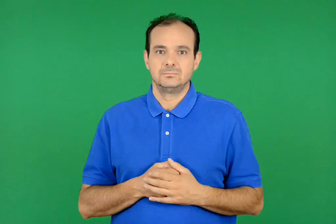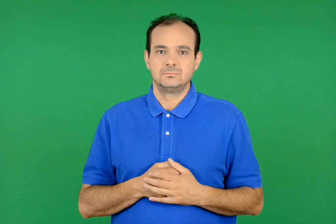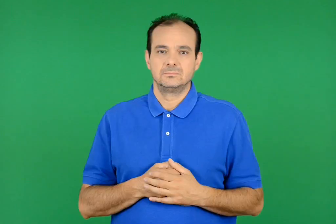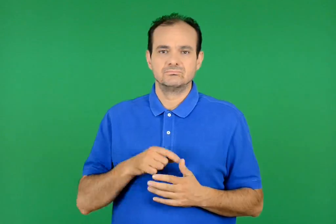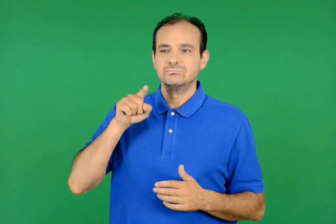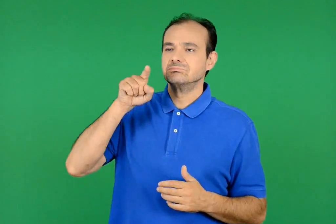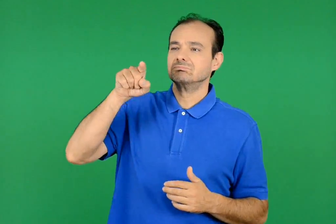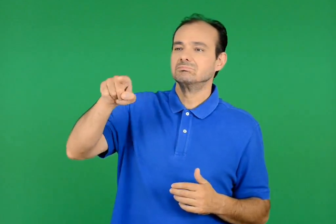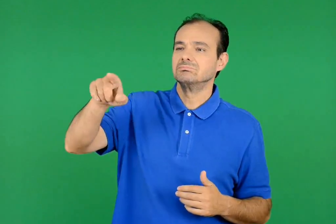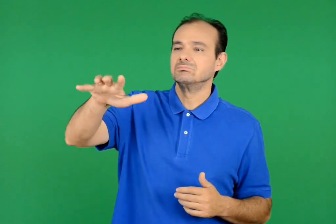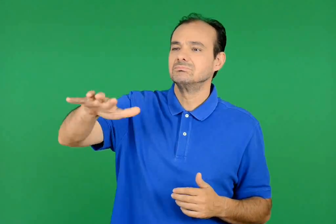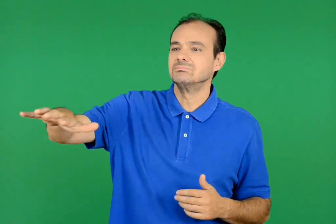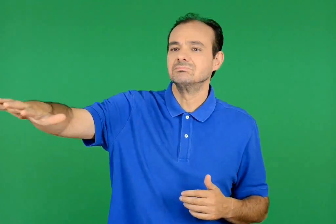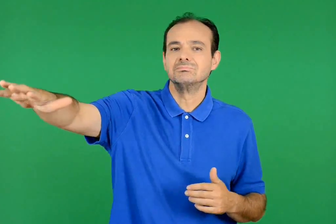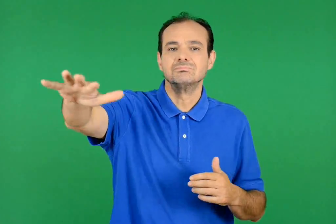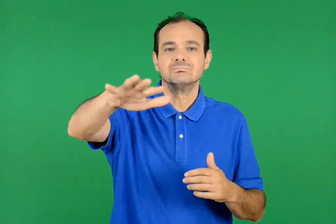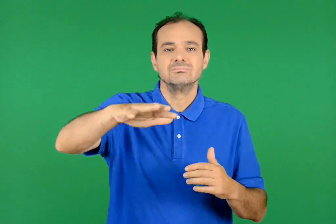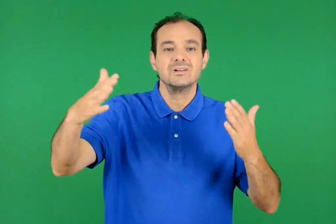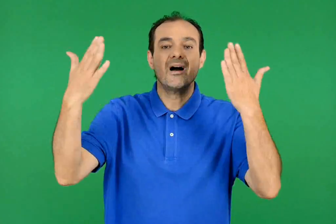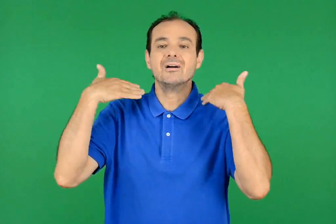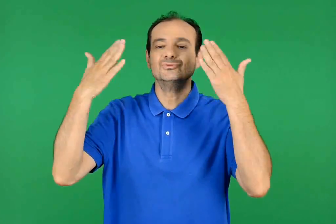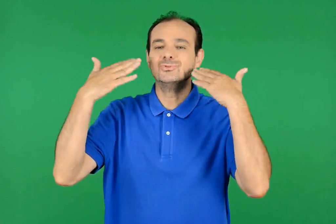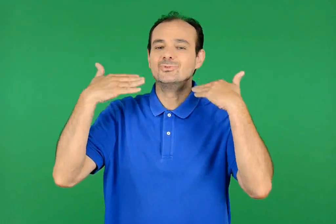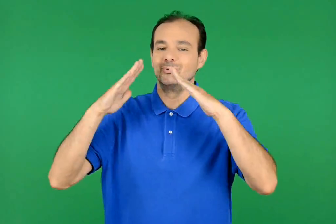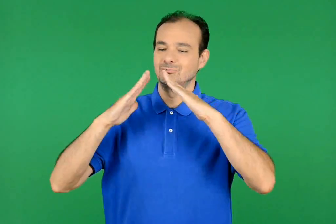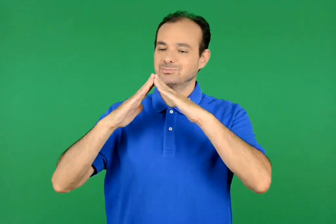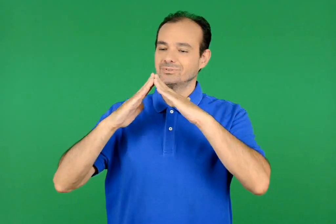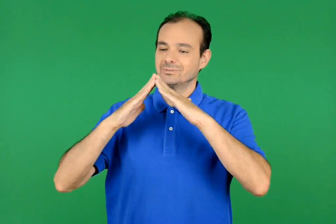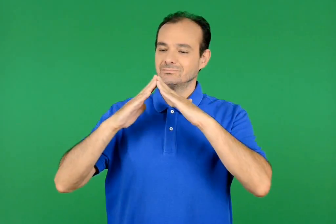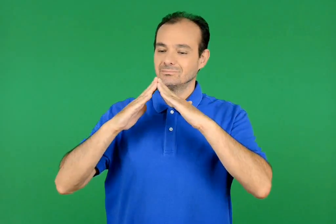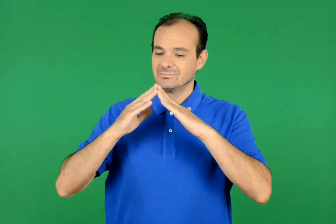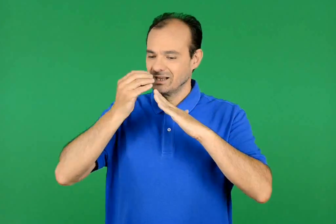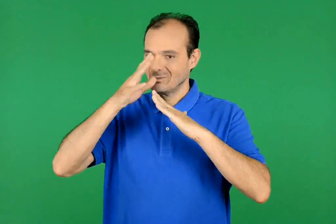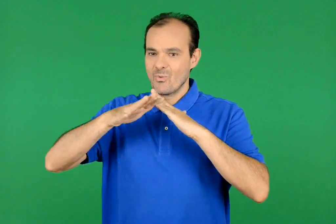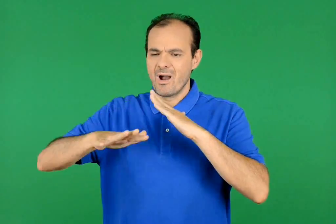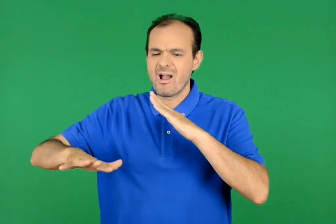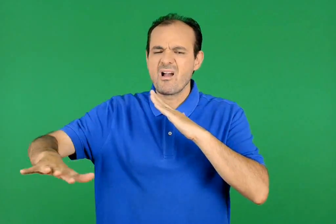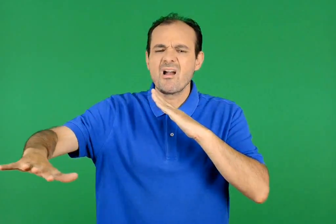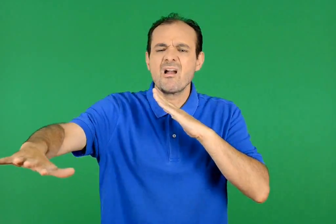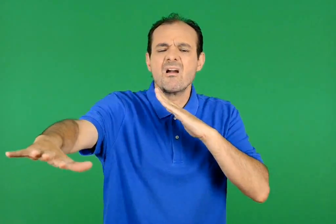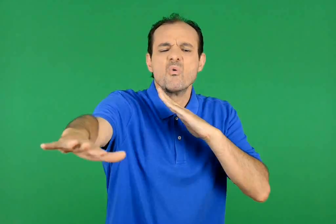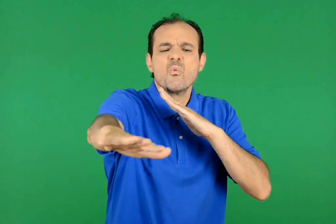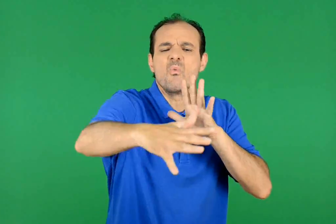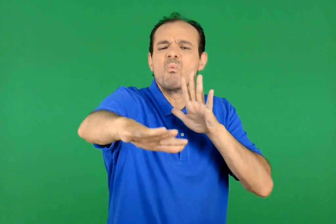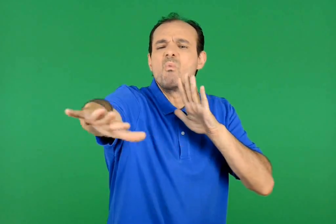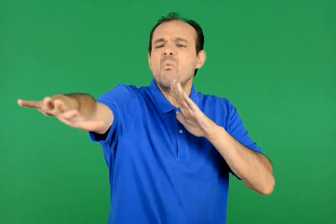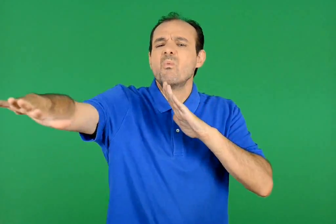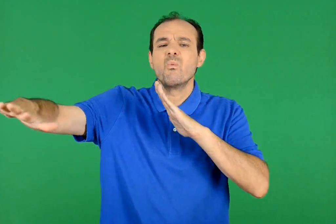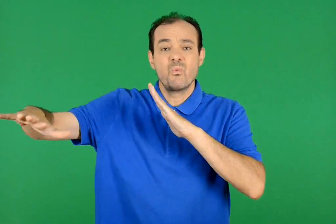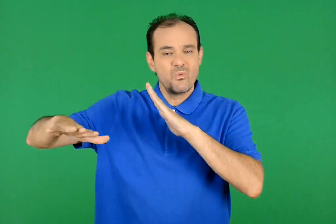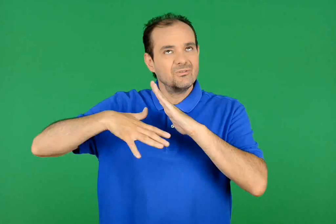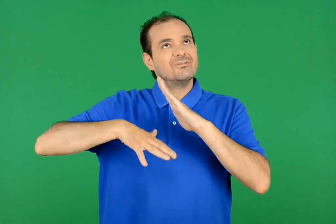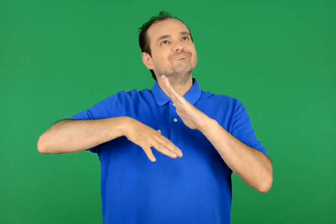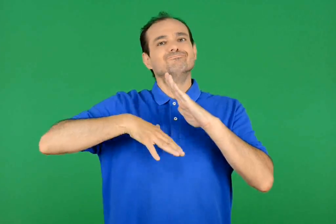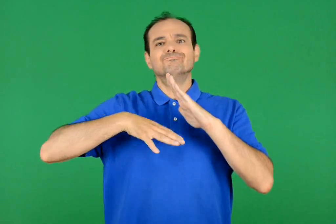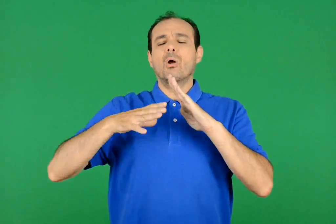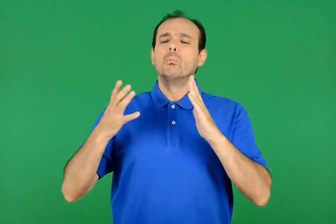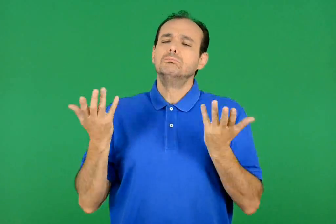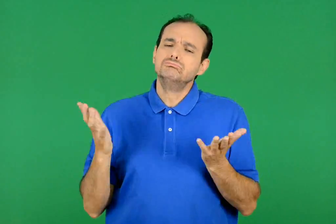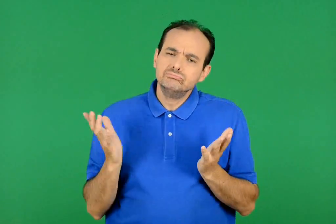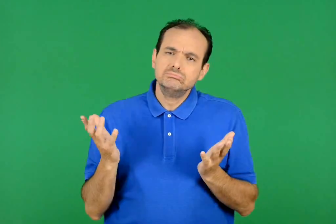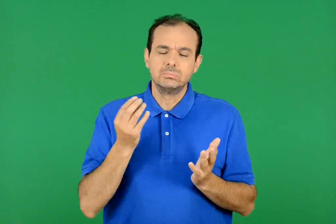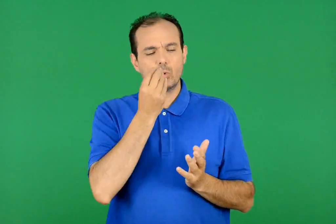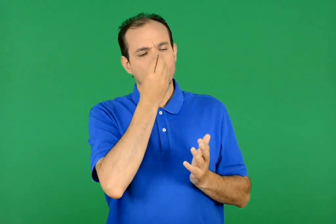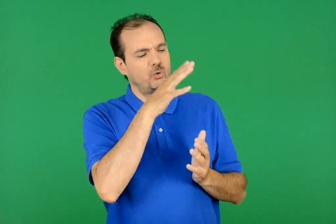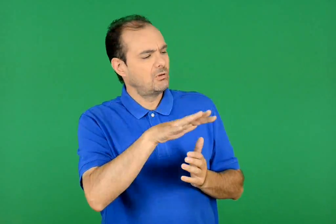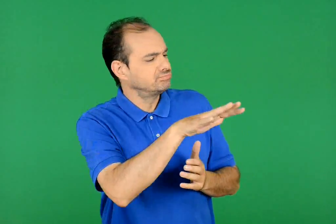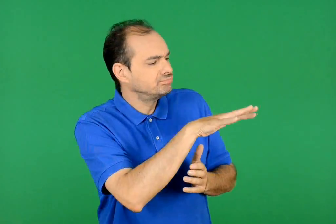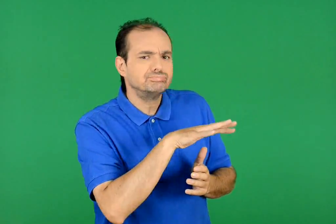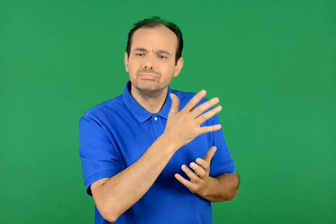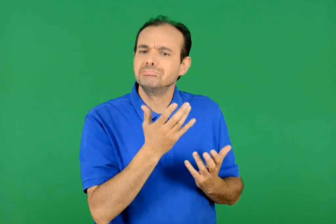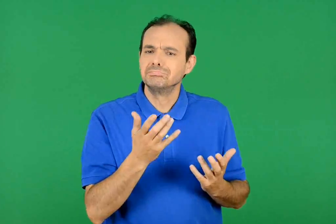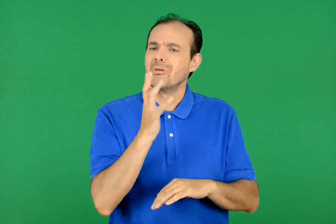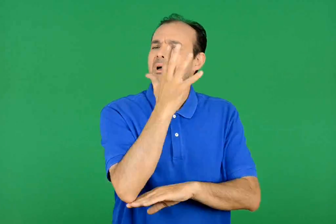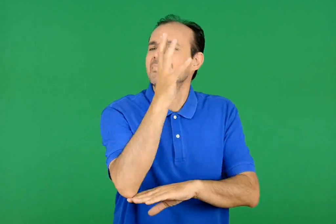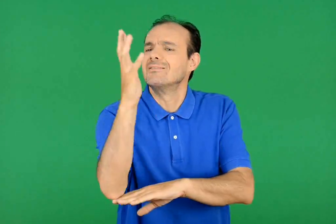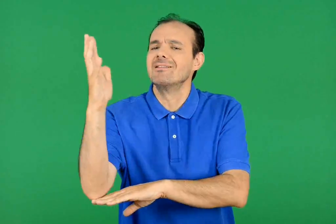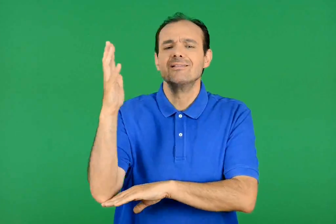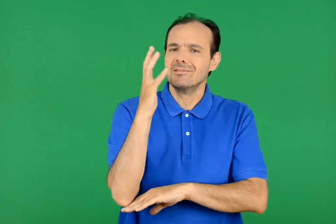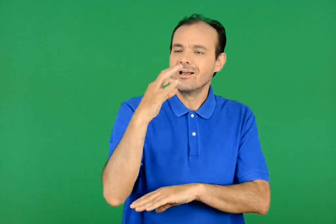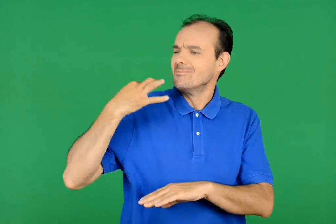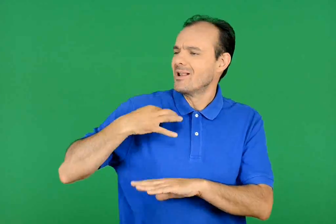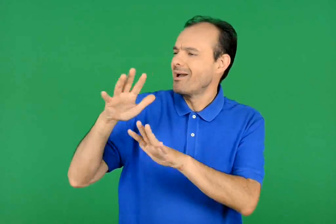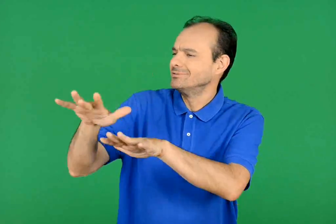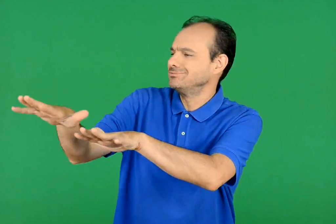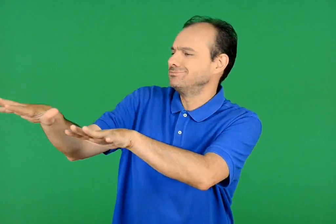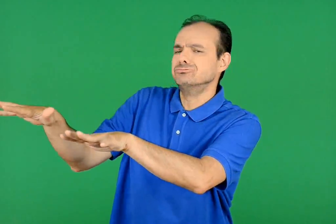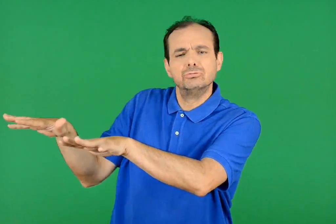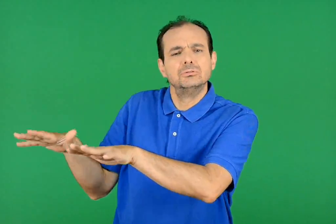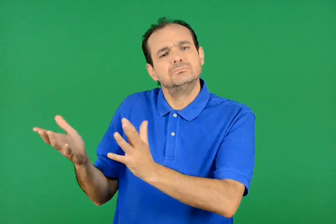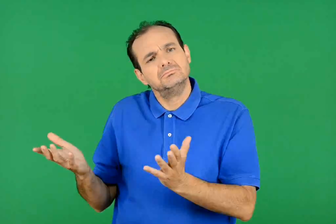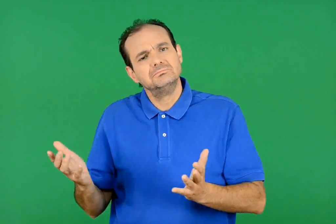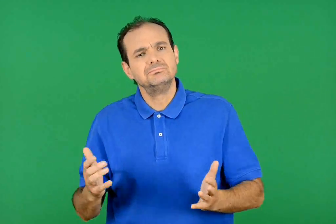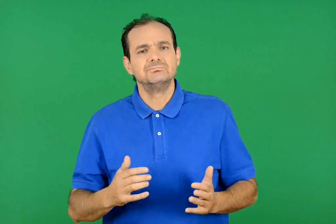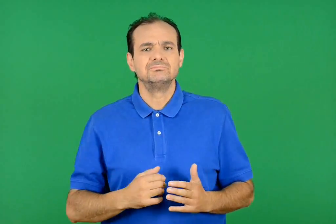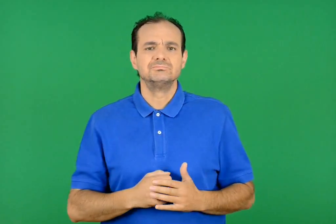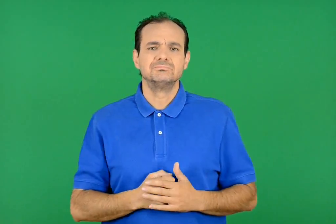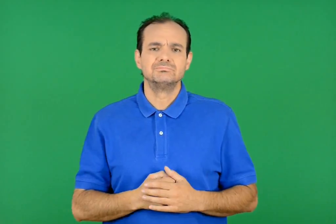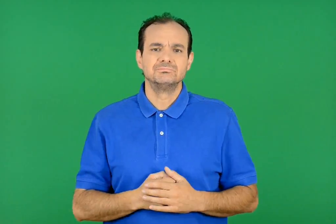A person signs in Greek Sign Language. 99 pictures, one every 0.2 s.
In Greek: ήθελα να έχω ένα σπίτι εξοχικό με έναν πολύ μεγάλο κήπο όχι τόσο για τα λουλούδια , για τα δέντρα , και τες πρασινάδες
